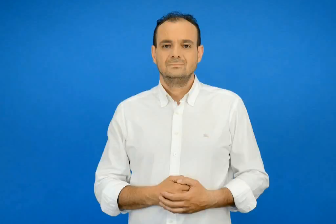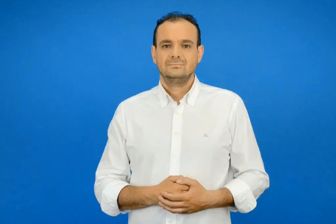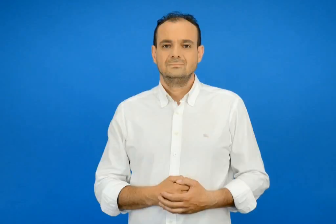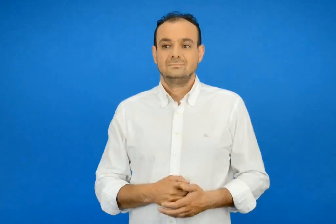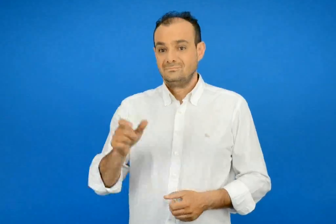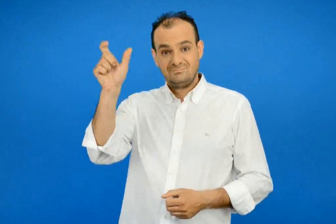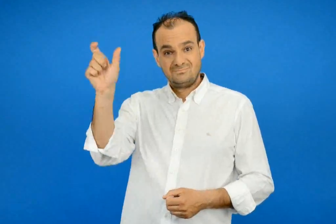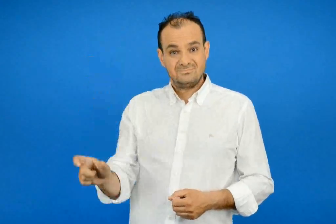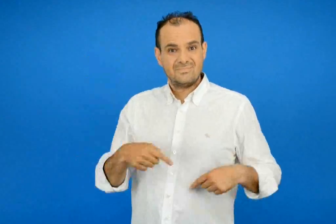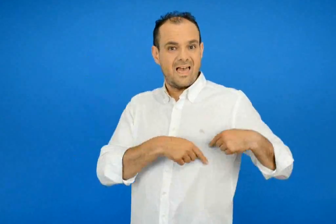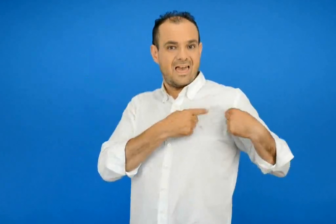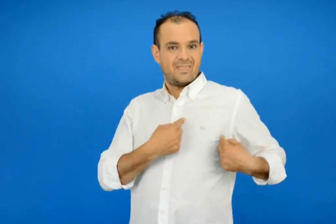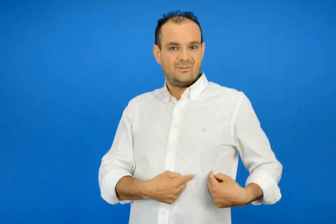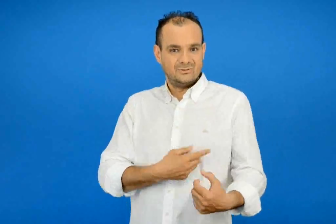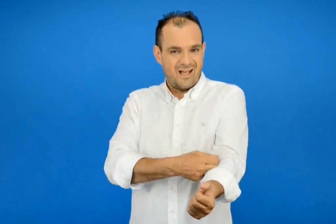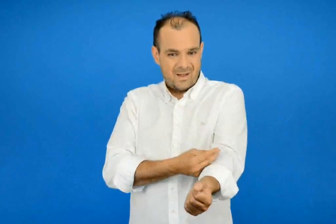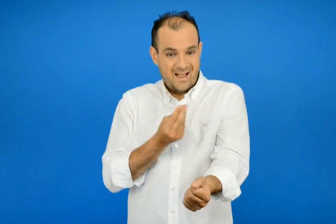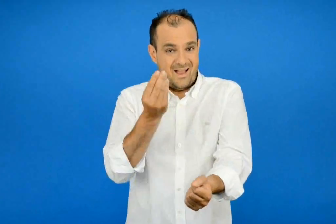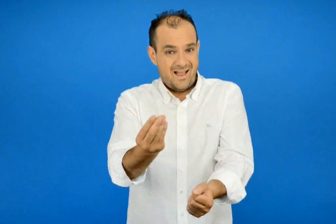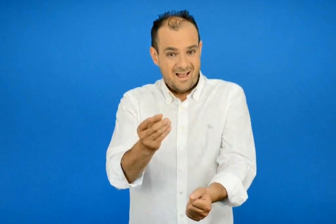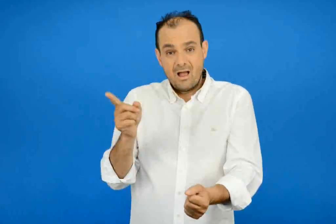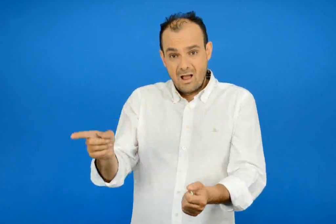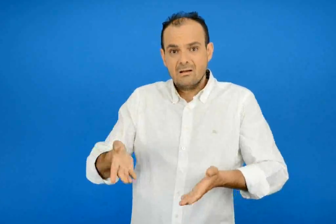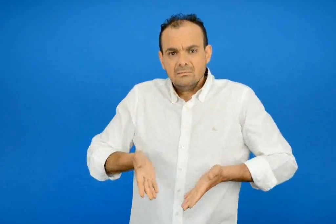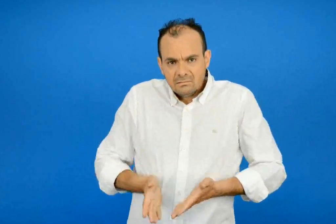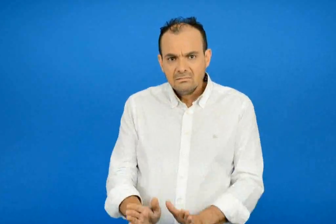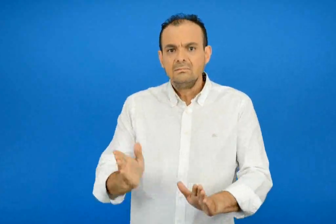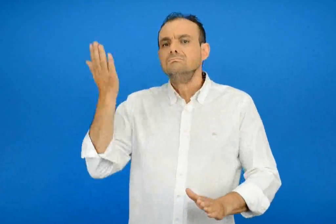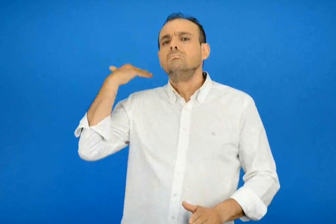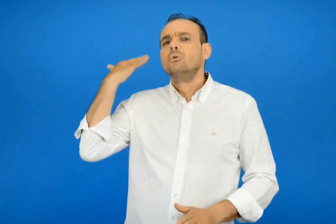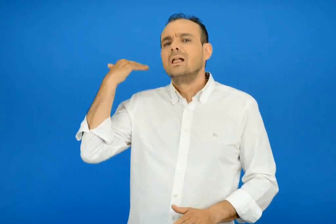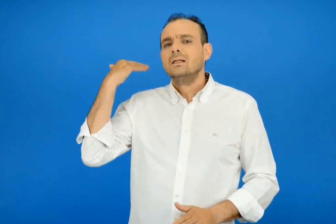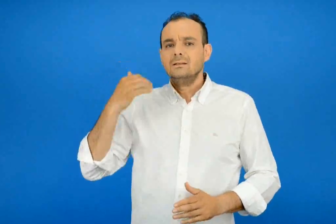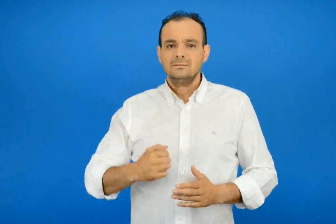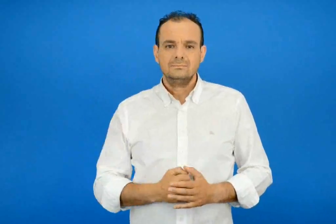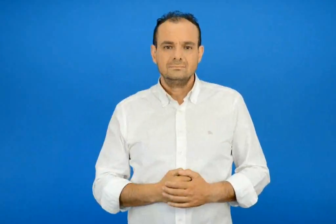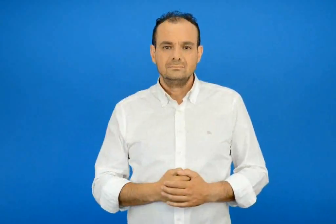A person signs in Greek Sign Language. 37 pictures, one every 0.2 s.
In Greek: ποτέ γεννήθηκε ο εθελοντής αιμοδότης ;
